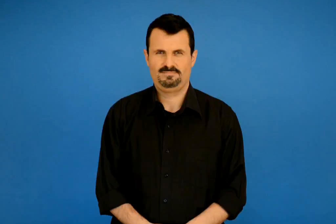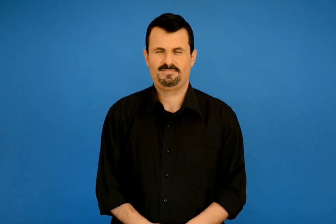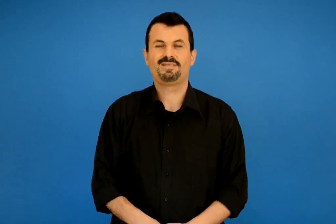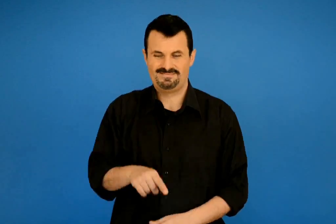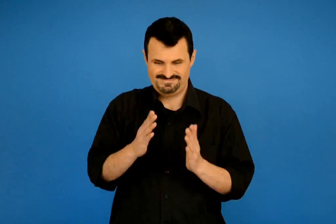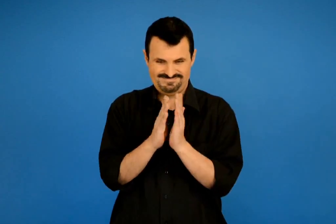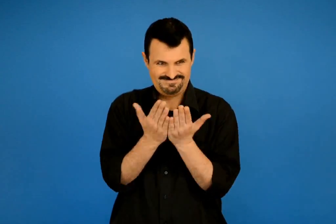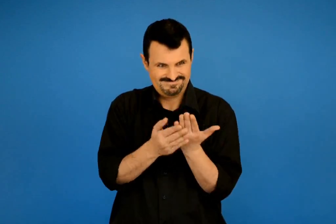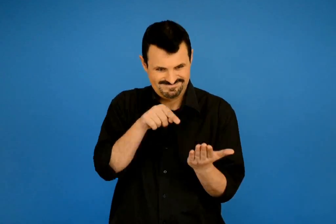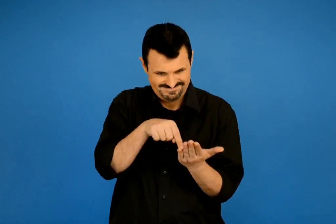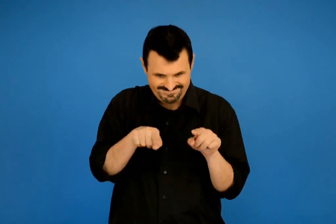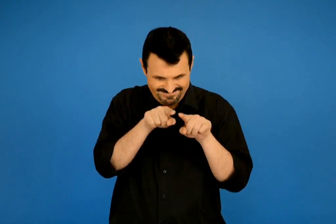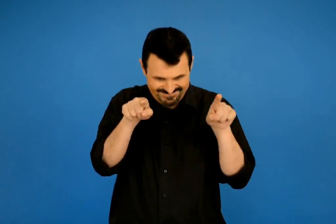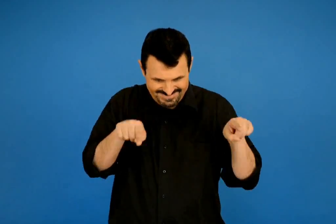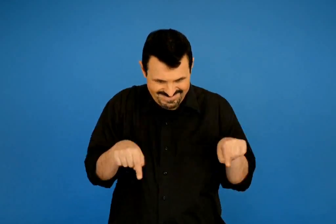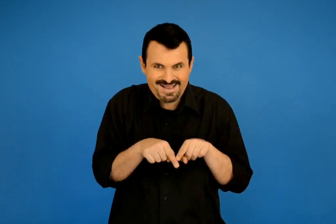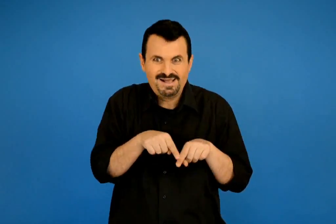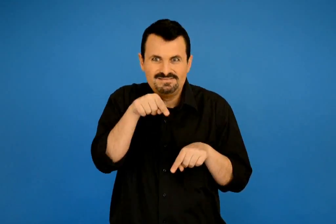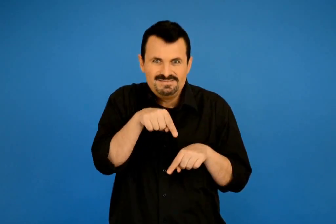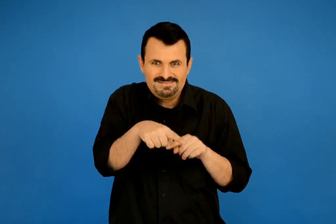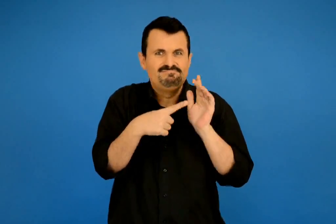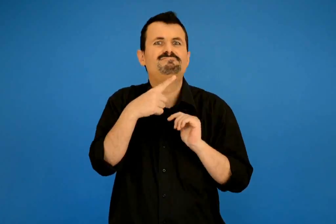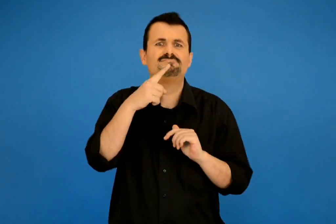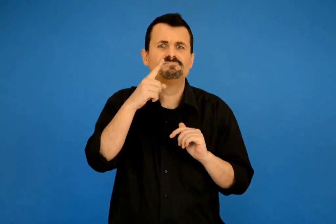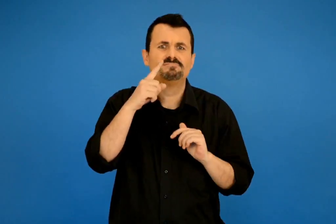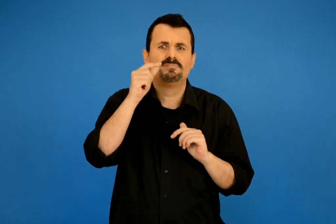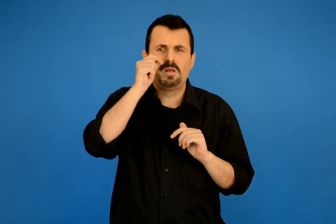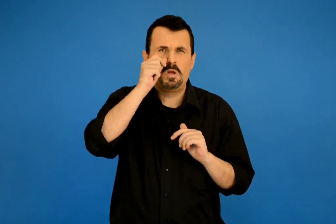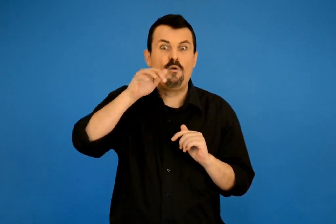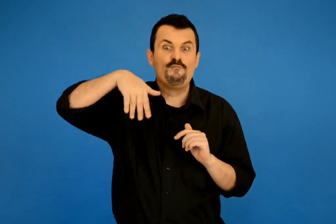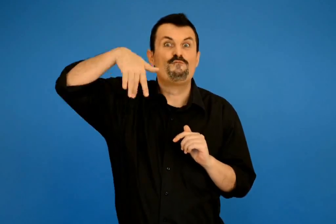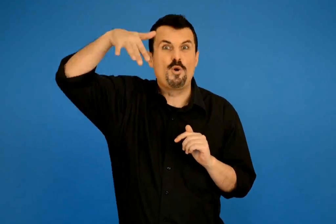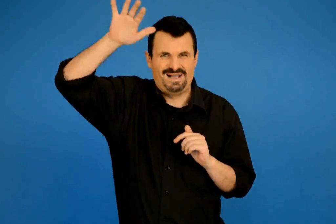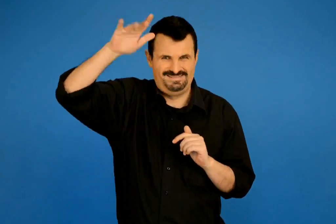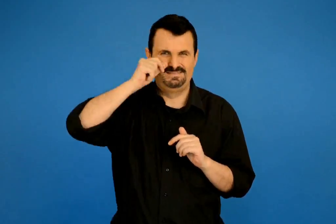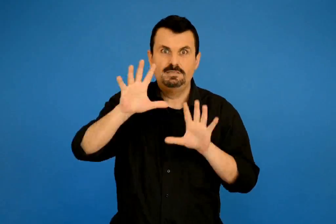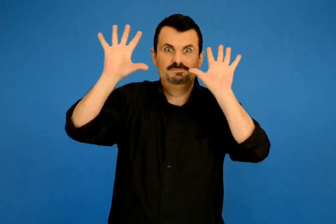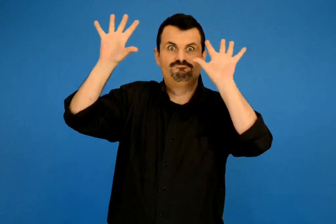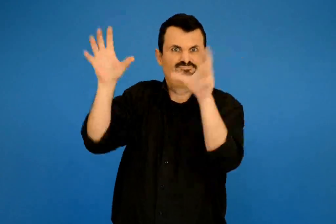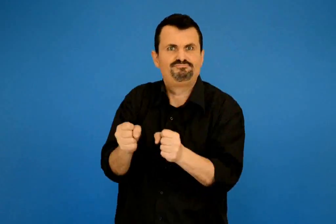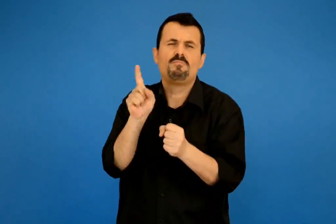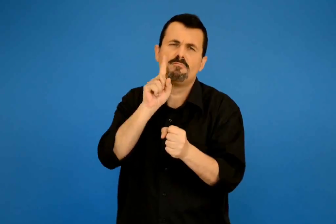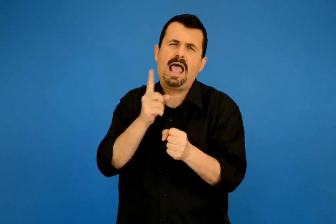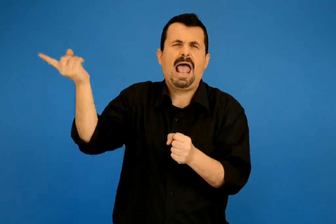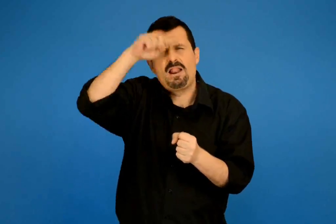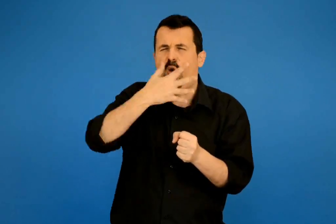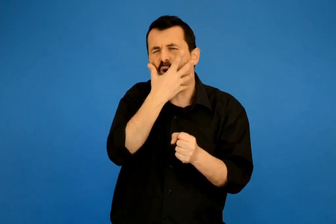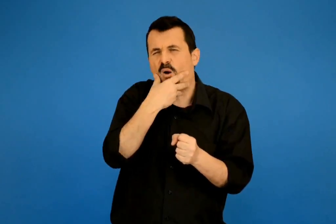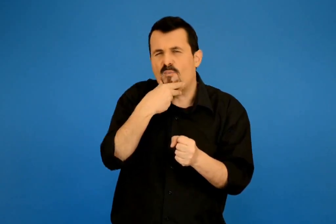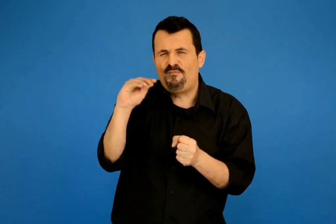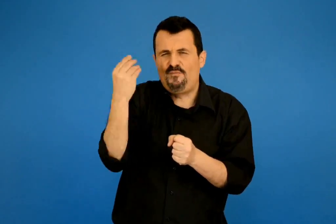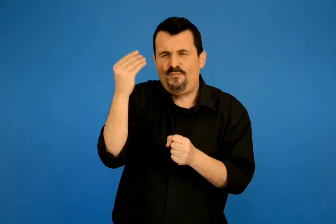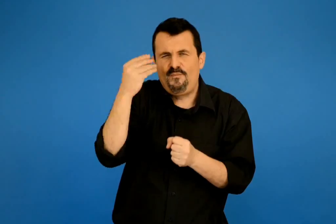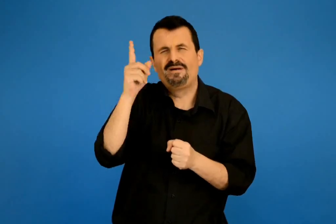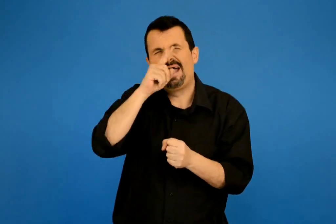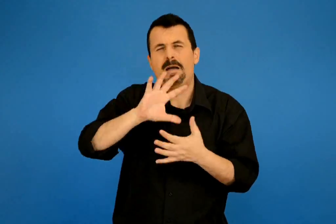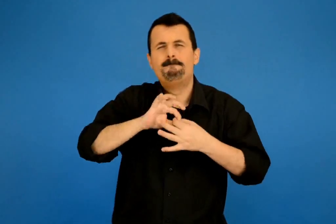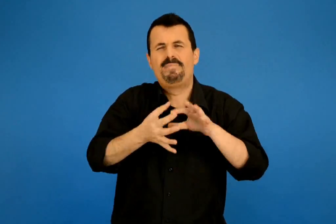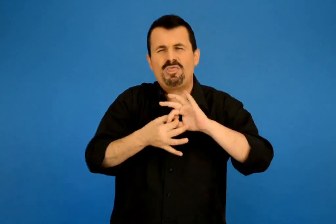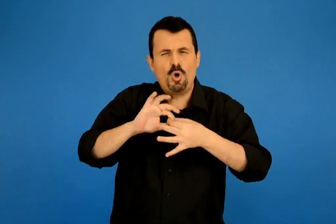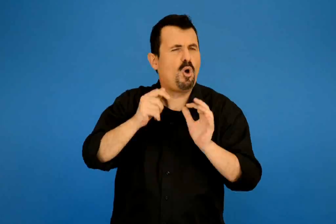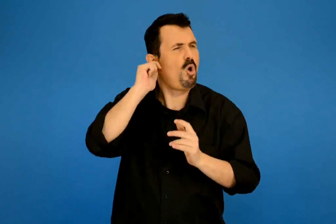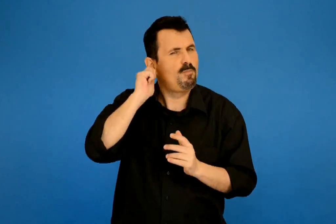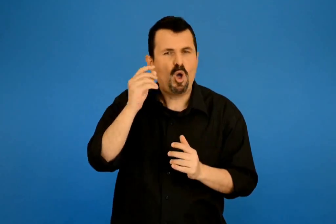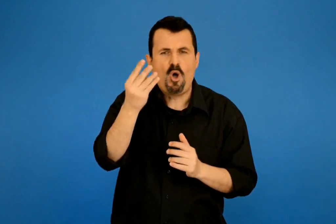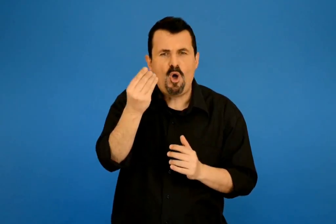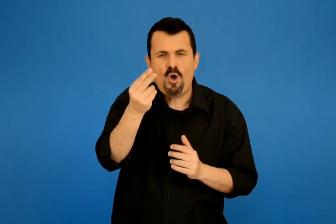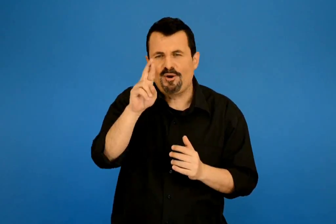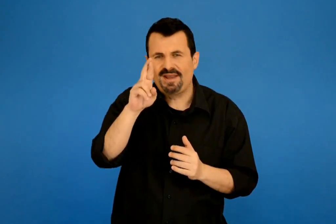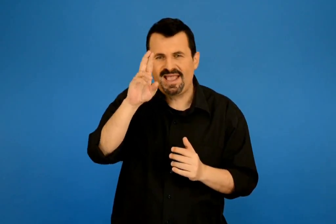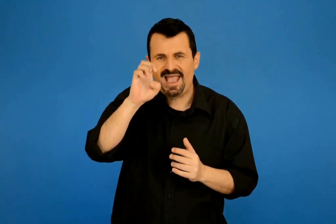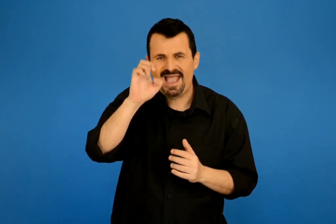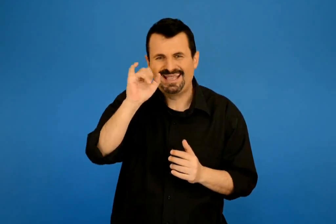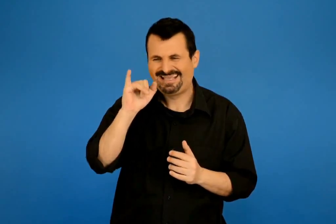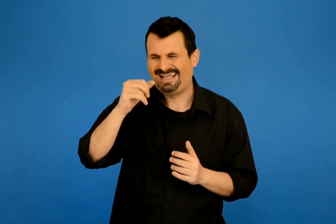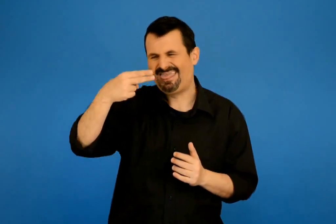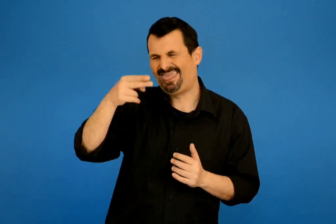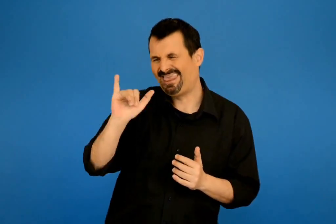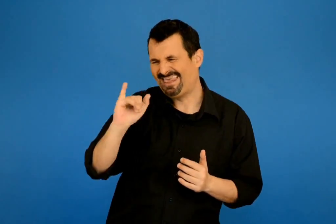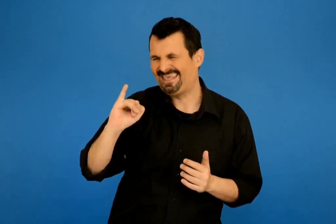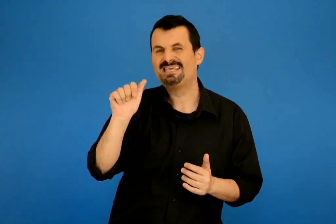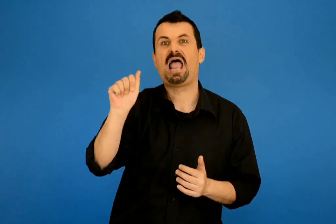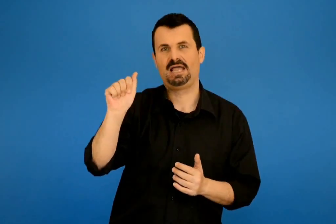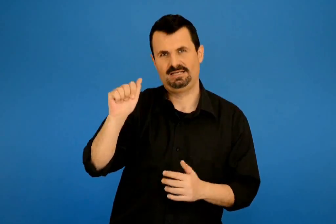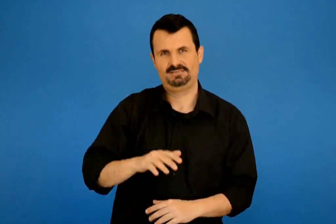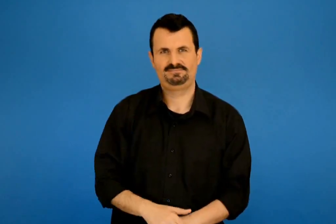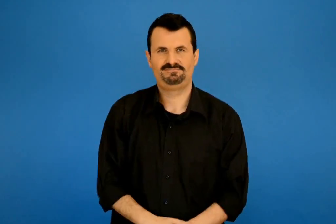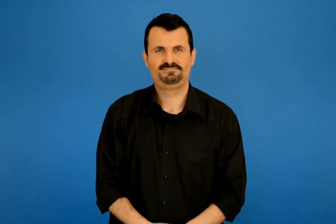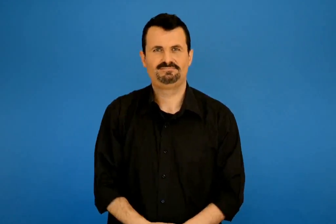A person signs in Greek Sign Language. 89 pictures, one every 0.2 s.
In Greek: στον πίνακα εικονίζεται ο βορέας να αρπάζει μια άλλη νύμφη της μυθολογίας την ωρείθυια
